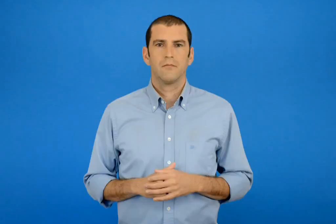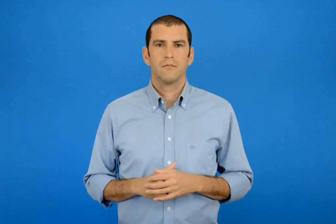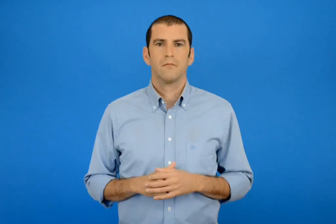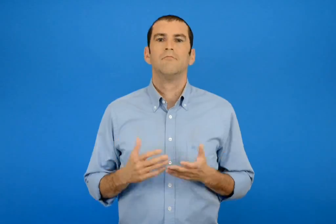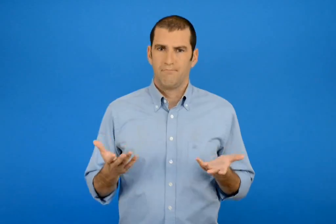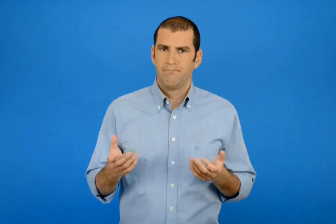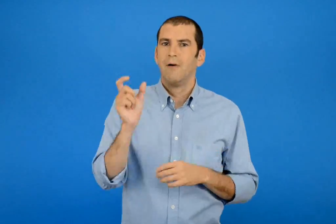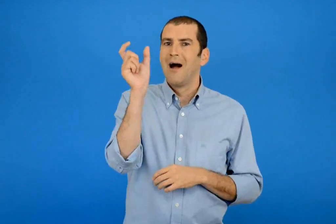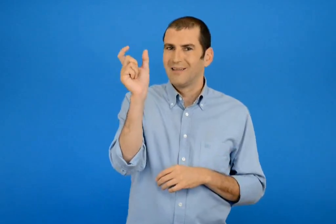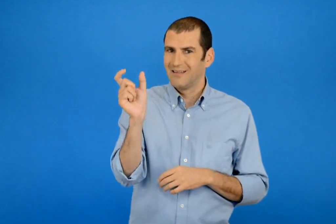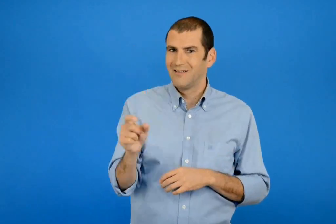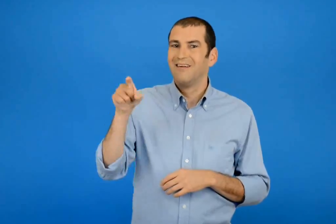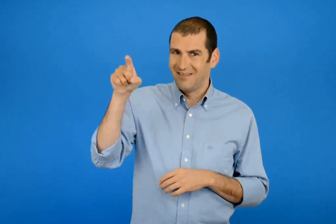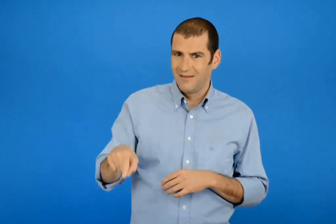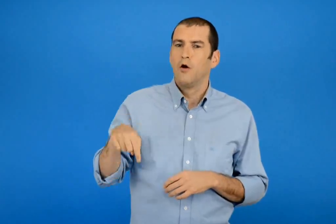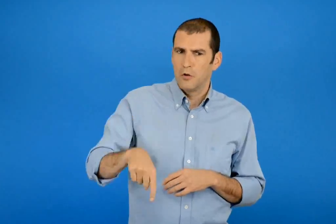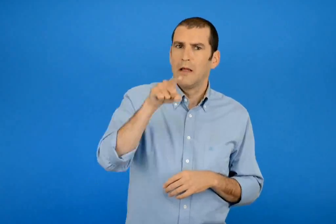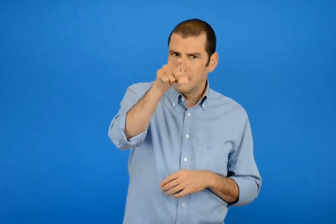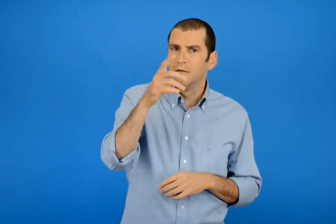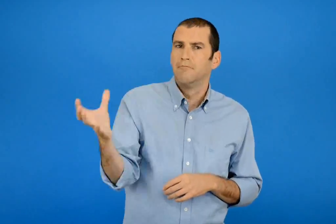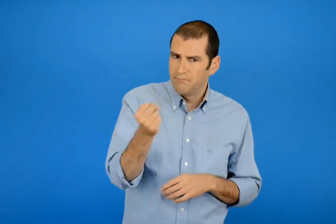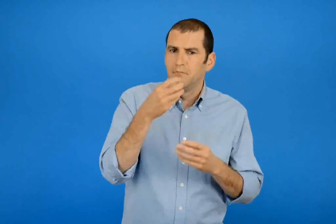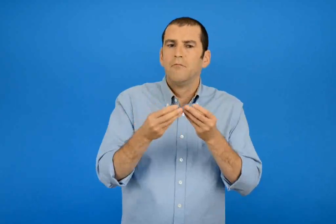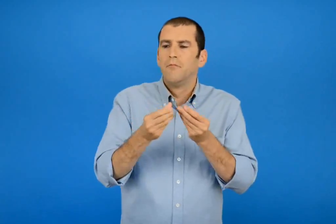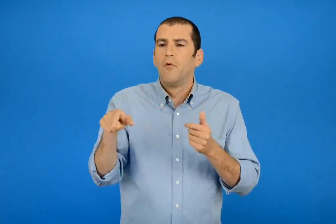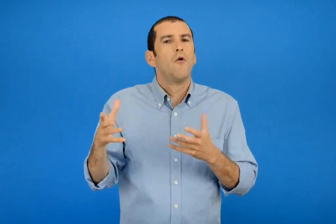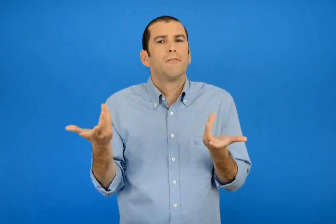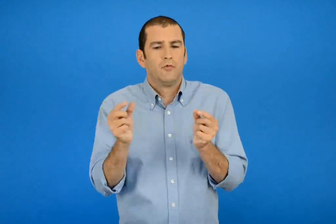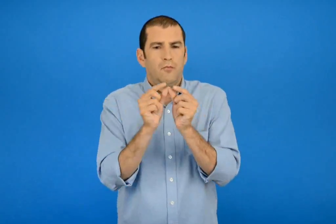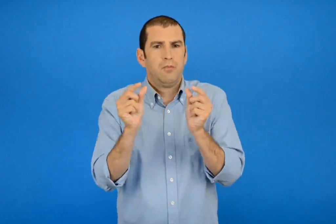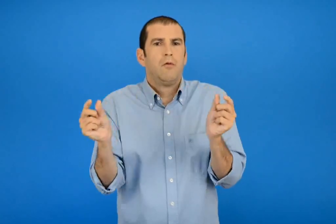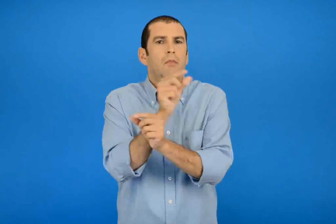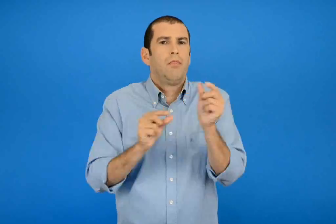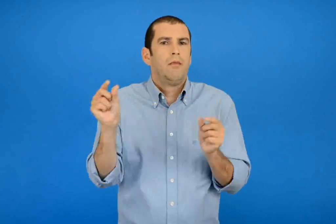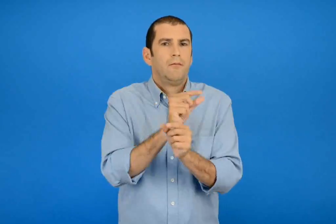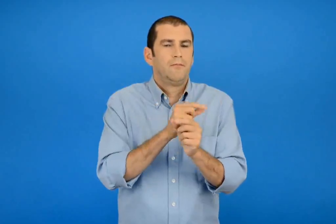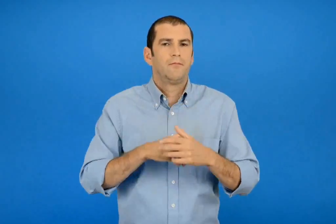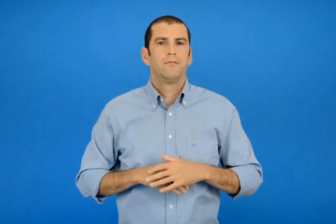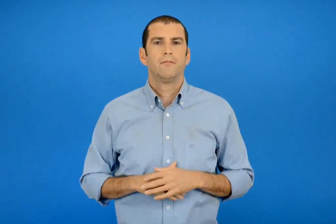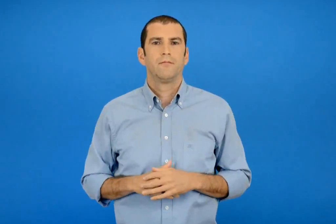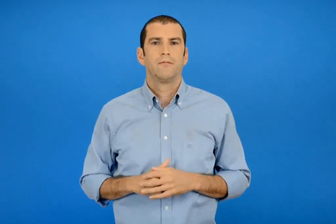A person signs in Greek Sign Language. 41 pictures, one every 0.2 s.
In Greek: βρες τώρα και εσύ πως θα μπορούσαν να γίνουν οι παρακάτω λέξεις
